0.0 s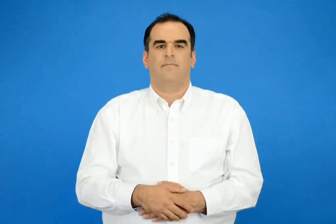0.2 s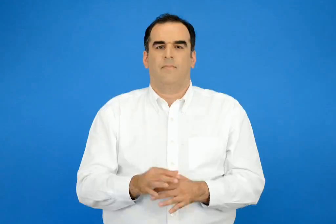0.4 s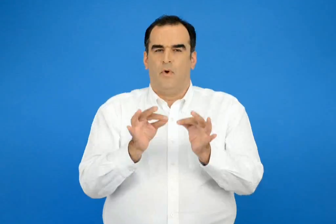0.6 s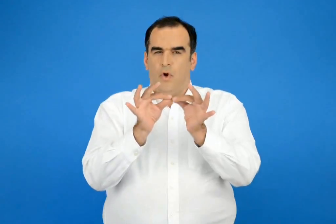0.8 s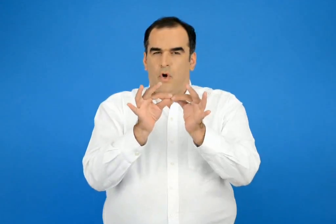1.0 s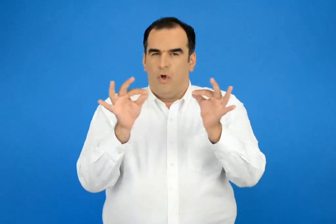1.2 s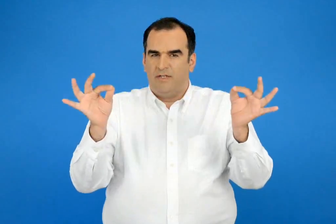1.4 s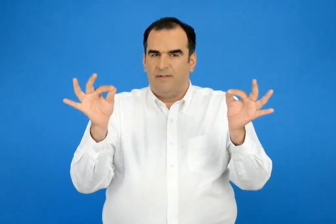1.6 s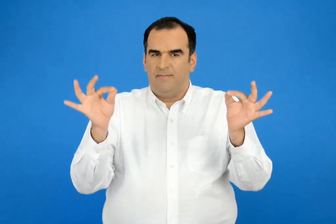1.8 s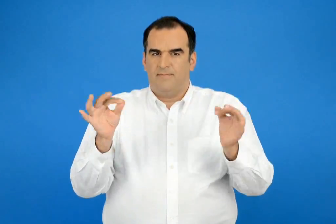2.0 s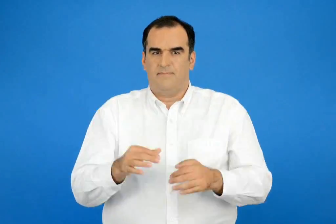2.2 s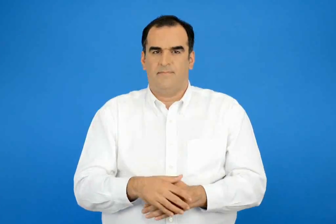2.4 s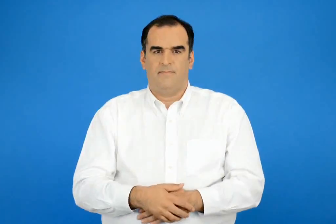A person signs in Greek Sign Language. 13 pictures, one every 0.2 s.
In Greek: κλωστή
